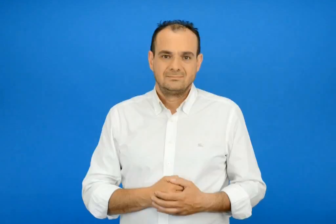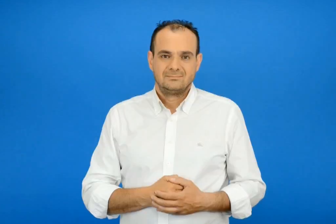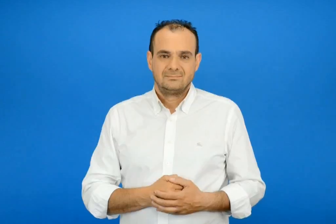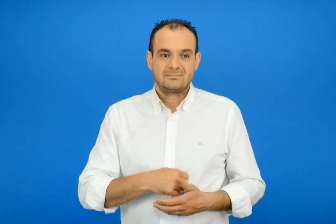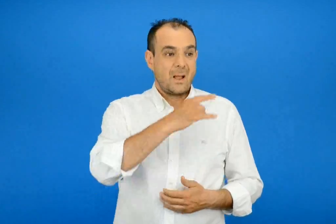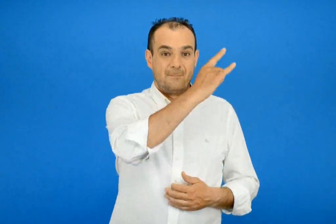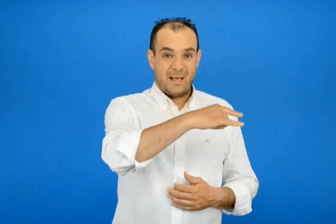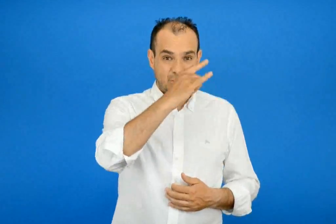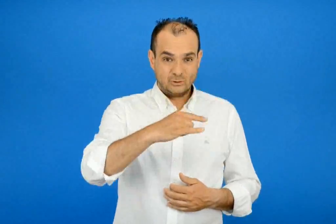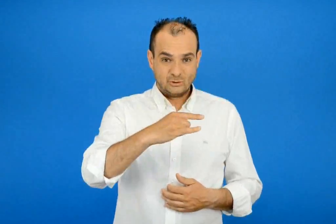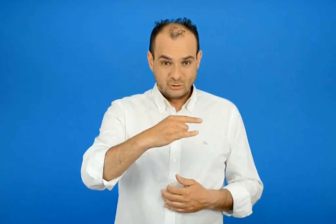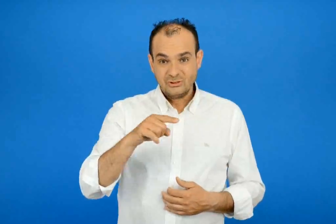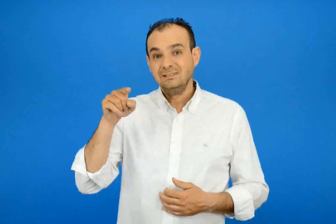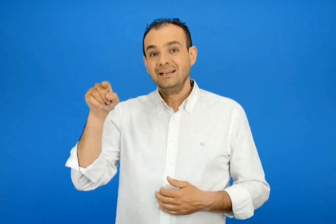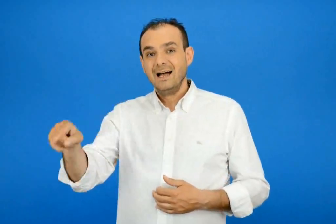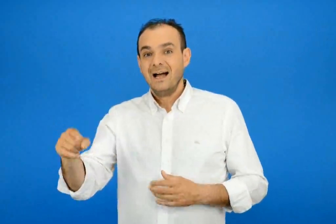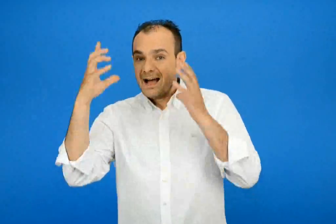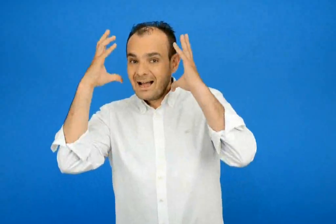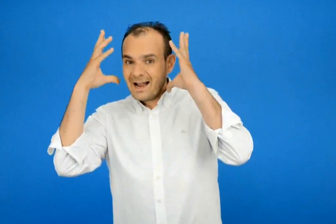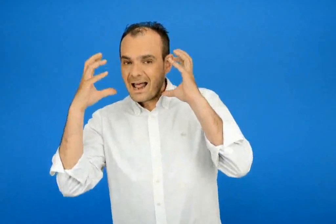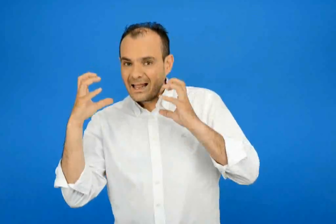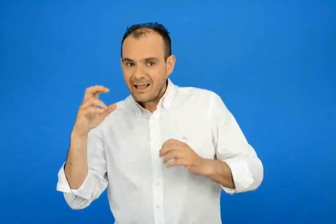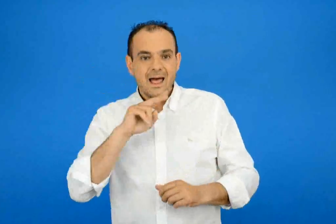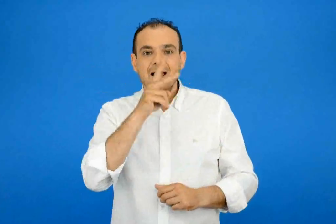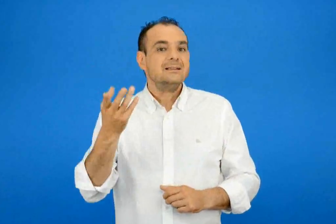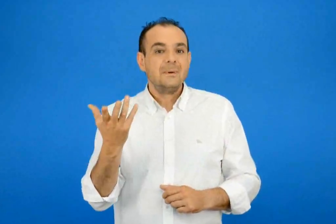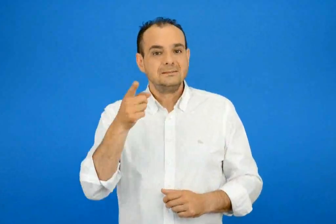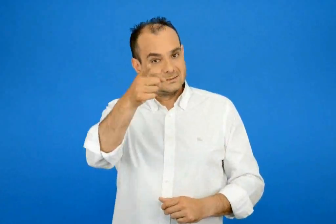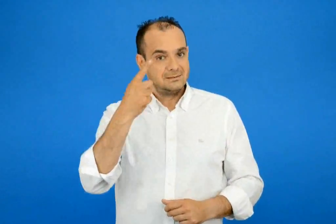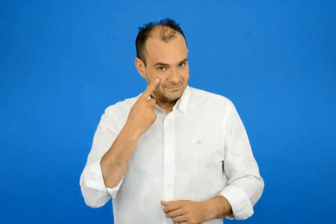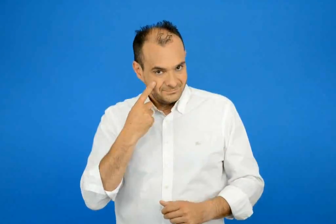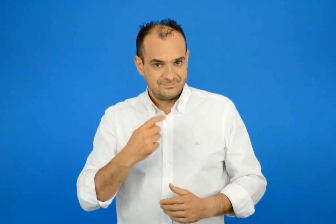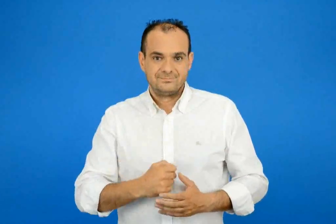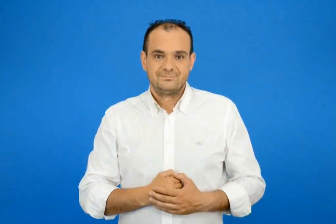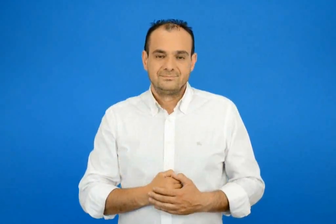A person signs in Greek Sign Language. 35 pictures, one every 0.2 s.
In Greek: να τι απάντησε ο κύριος πέτρος στη γαλήνη
